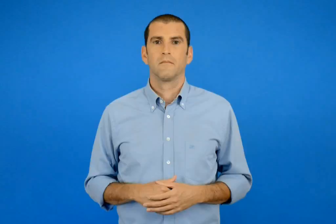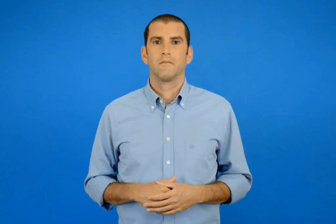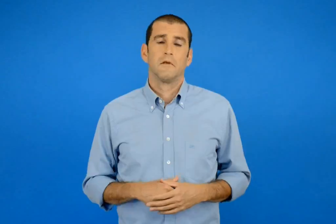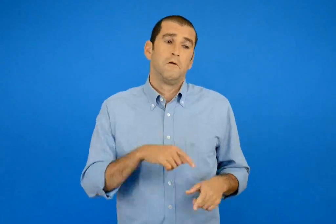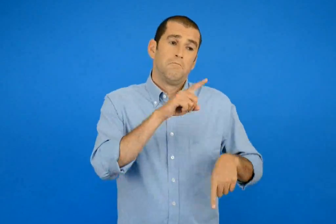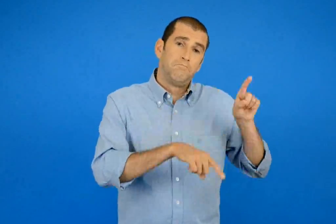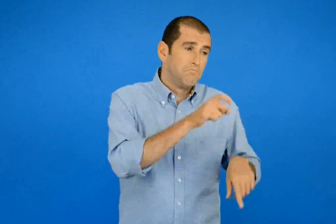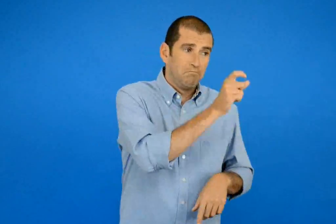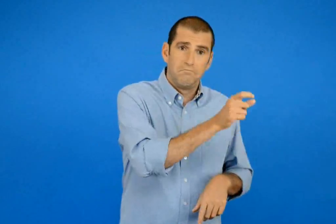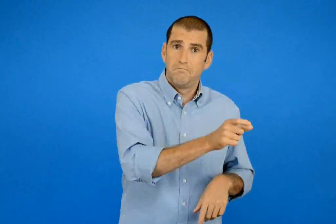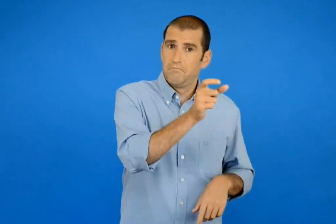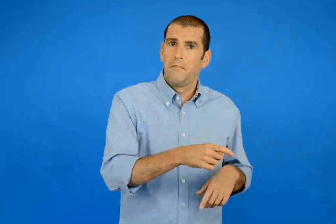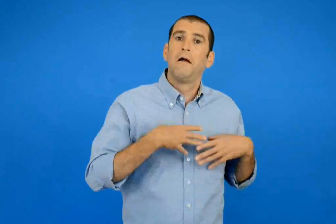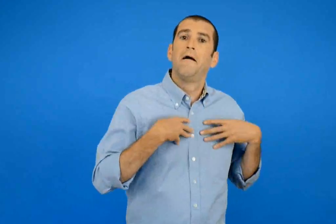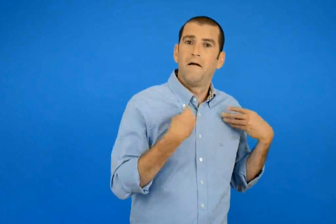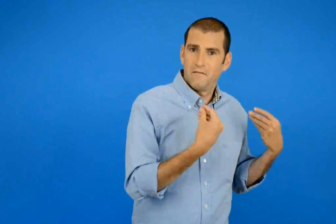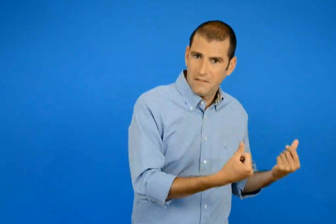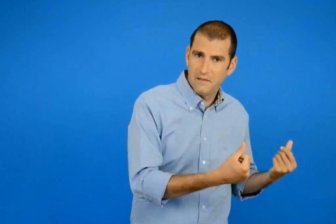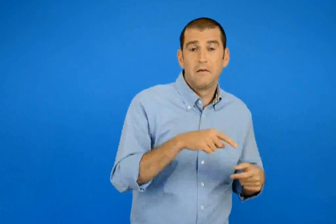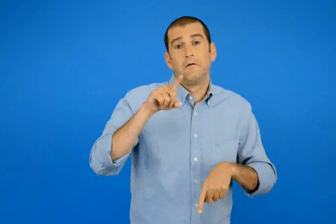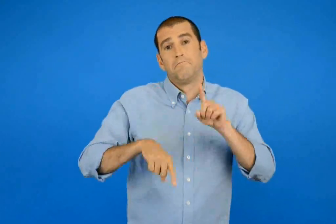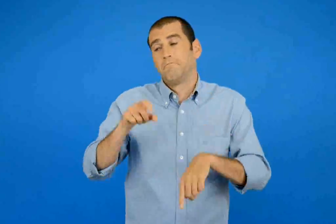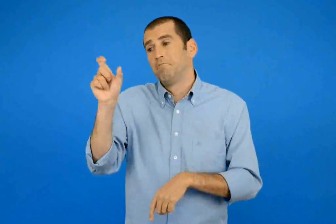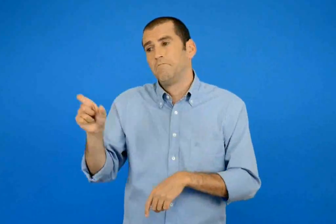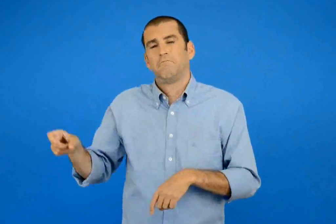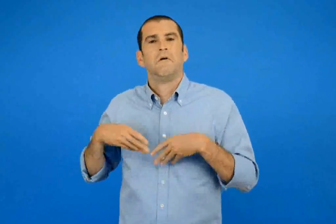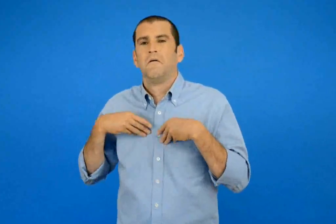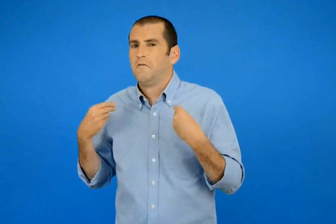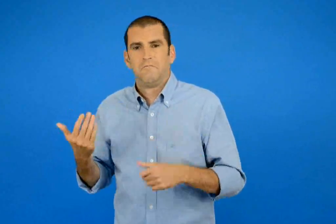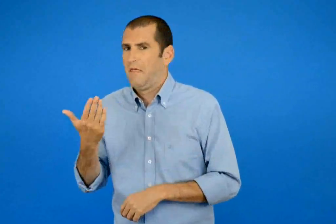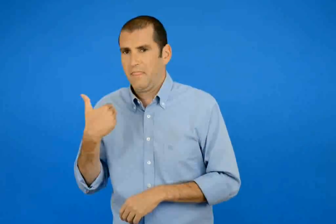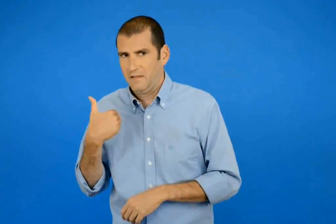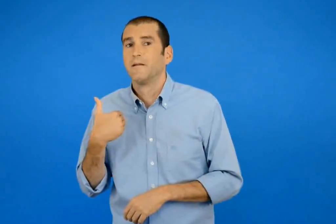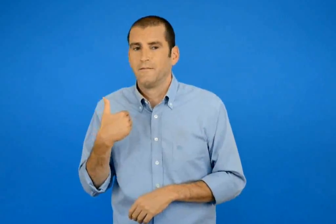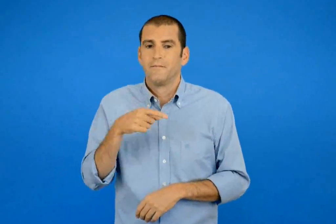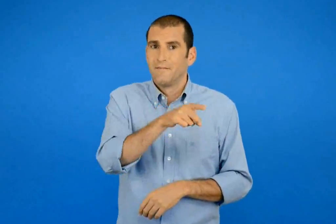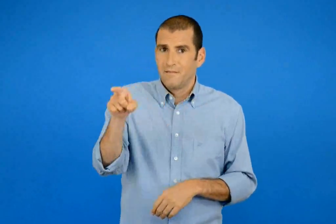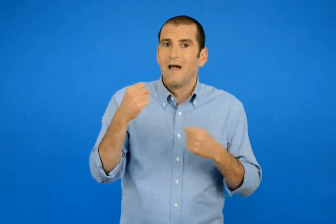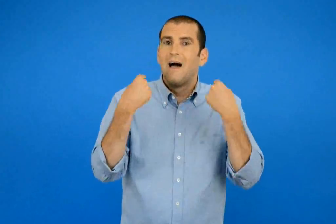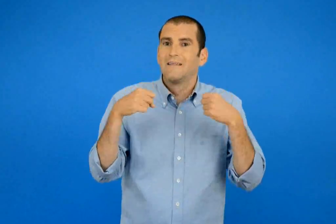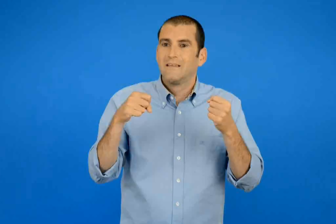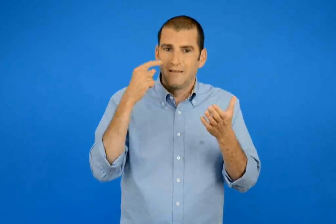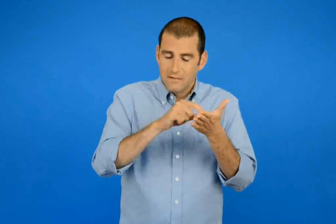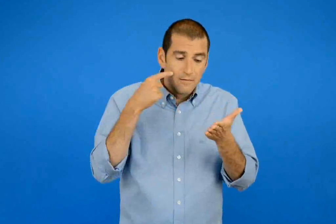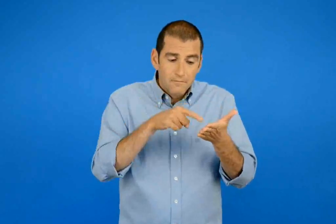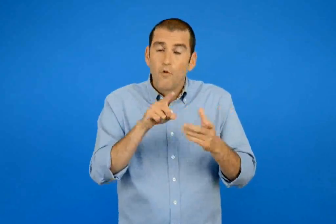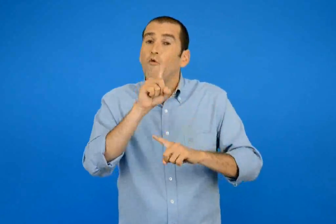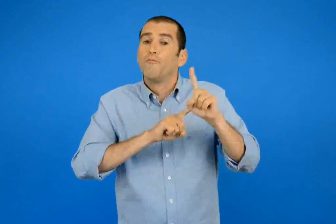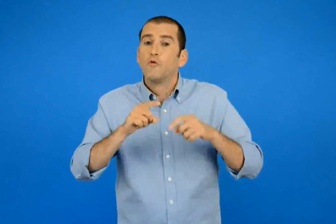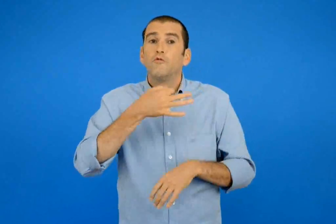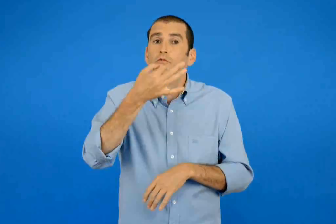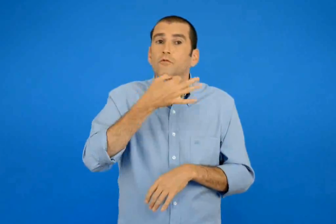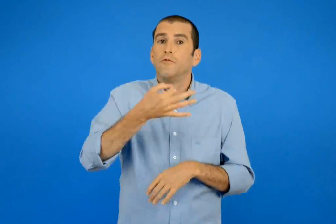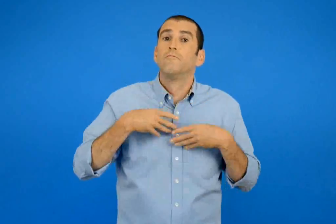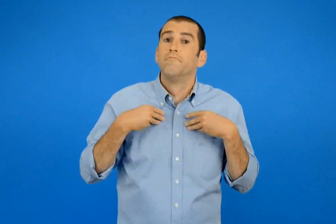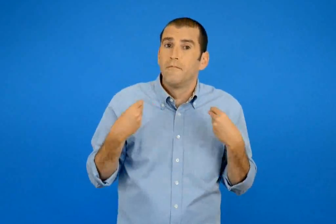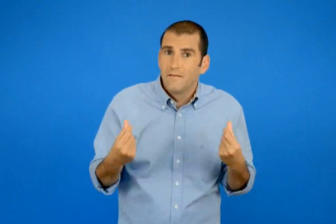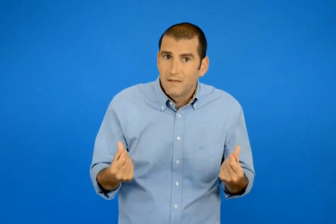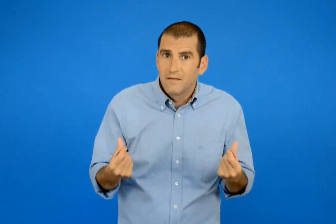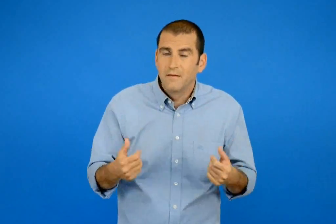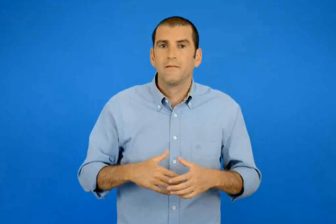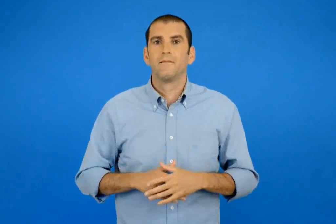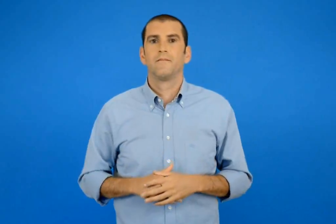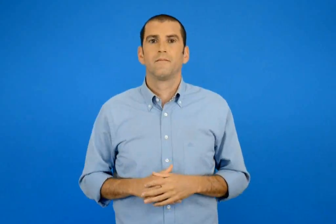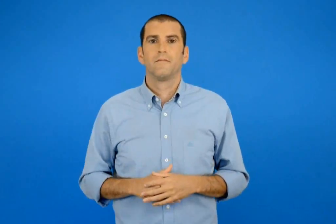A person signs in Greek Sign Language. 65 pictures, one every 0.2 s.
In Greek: άλλοι είναι ευγενείς άλλοι είναι αγενείς στις ασκήσεις σου θα βρεις ποιός μιλά με το σεις
